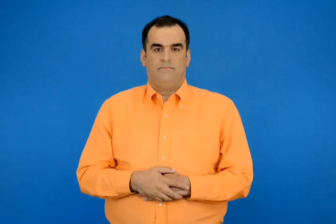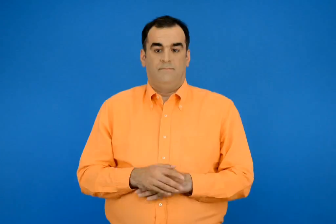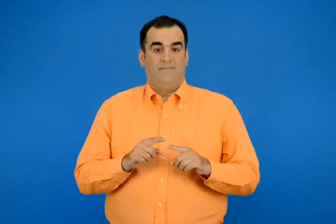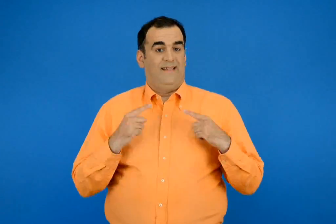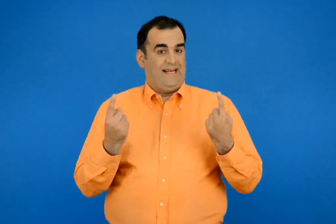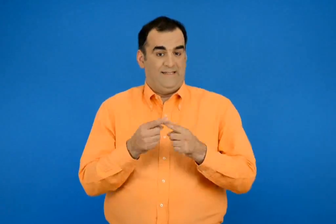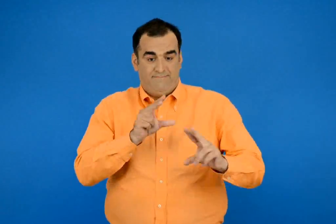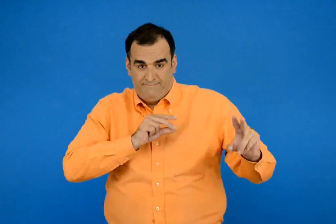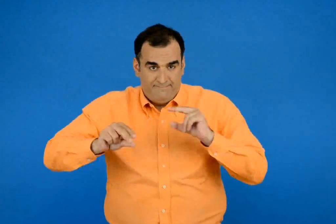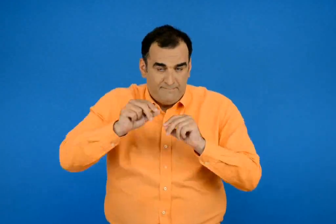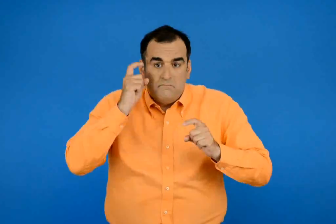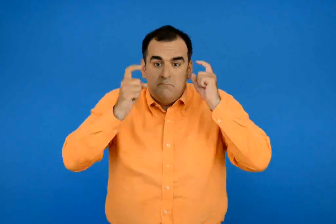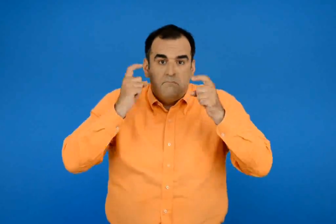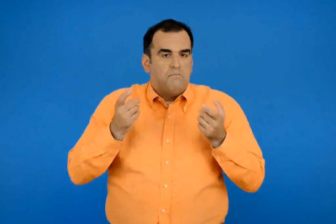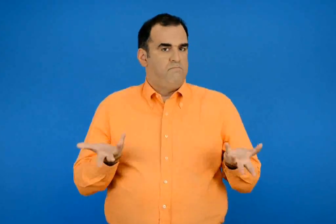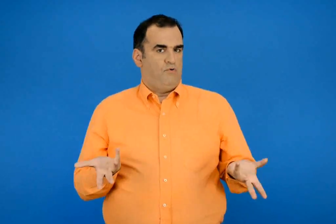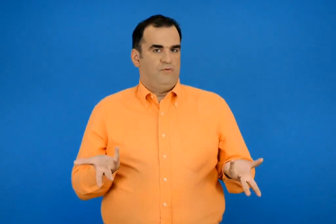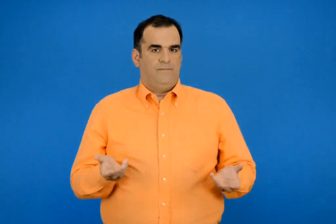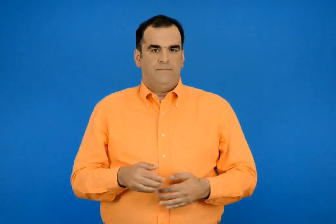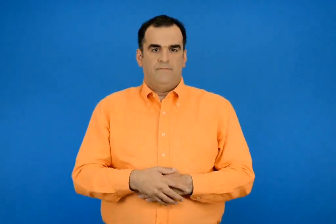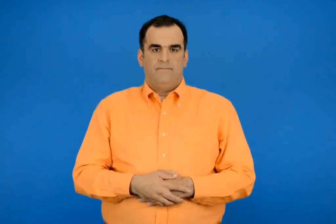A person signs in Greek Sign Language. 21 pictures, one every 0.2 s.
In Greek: συζητάμε στην τάξη πως σκεφτήκαμε
